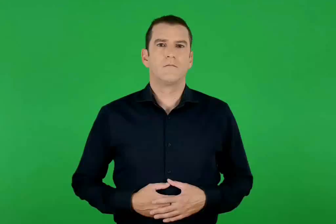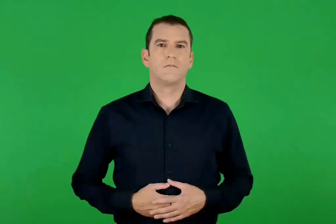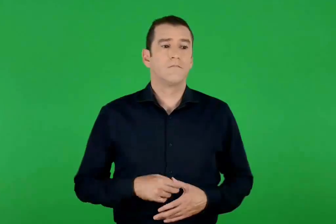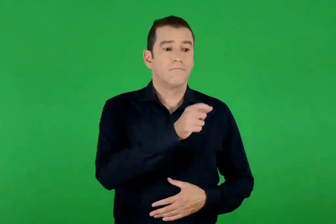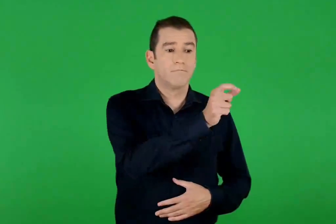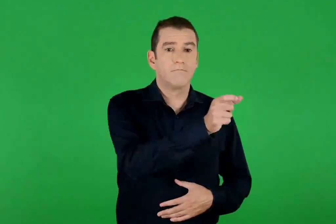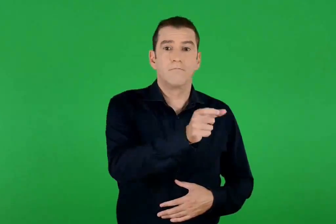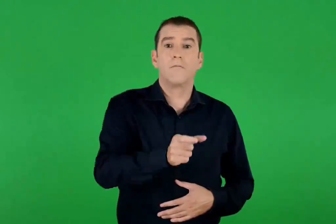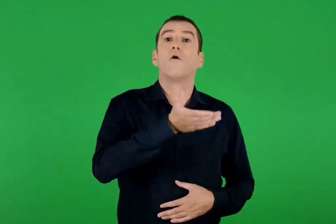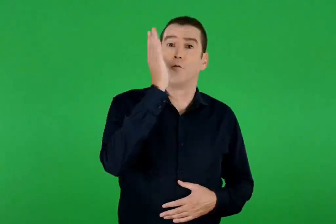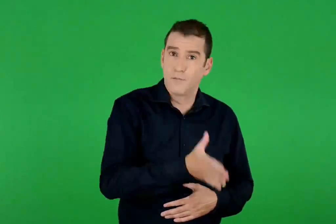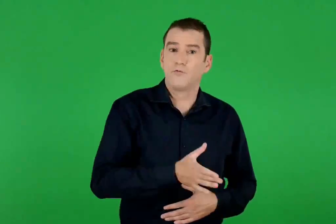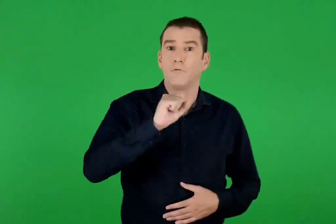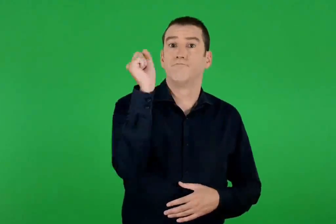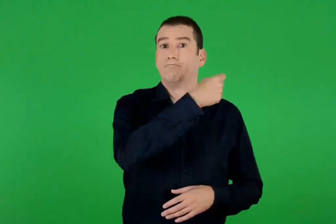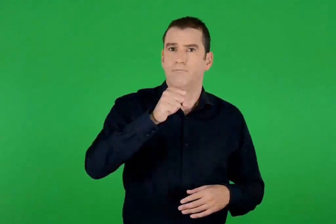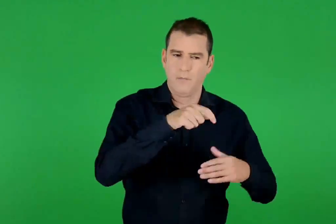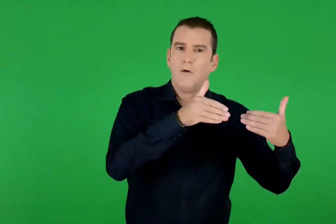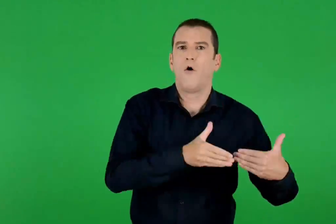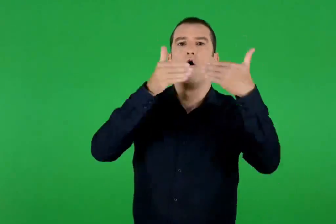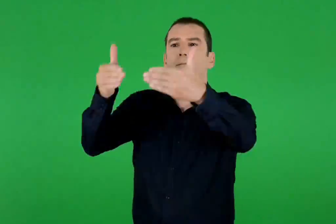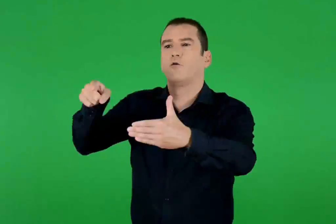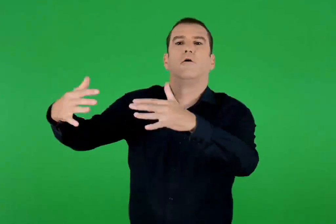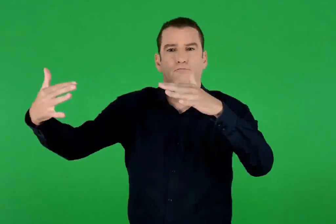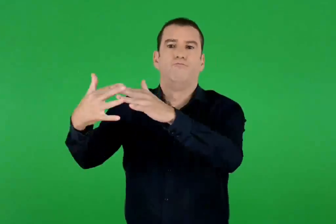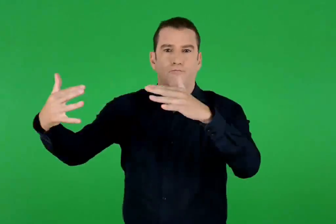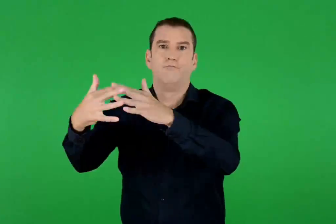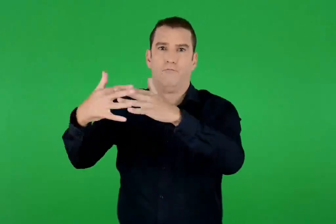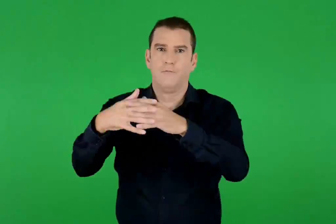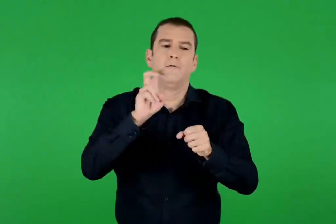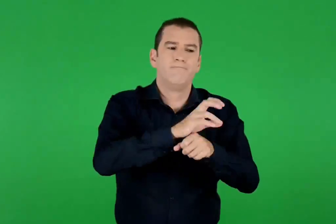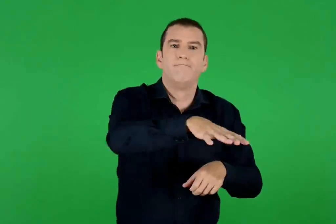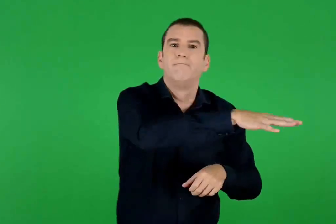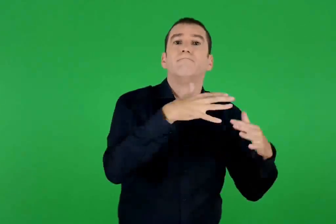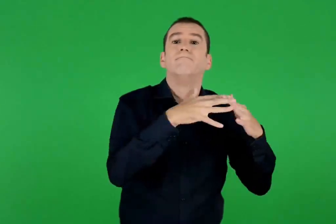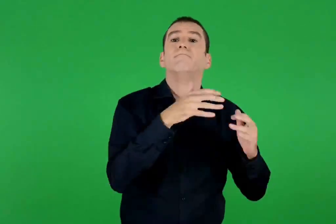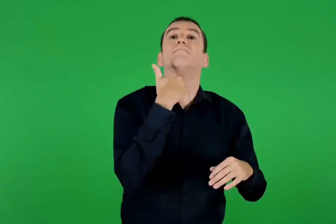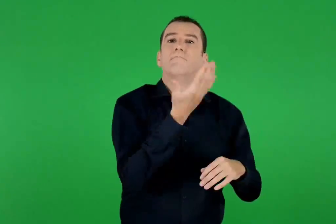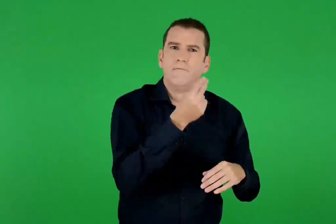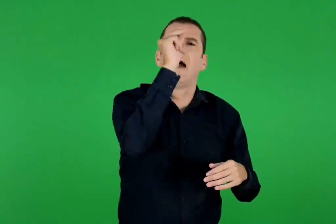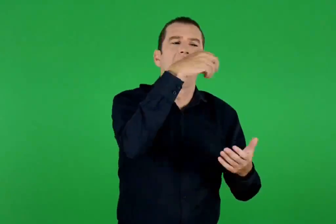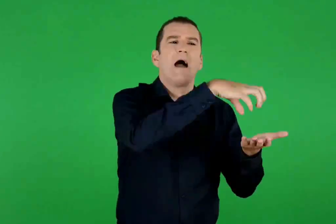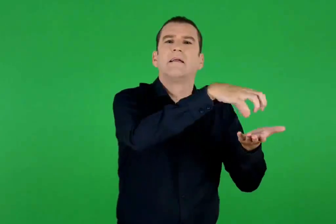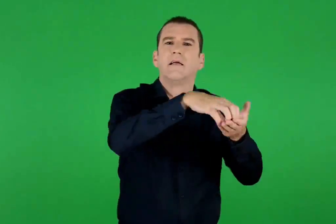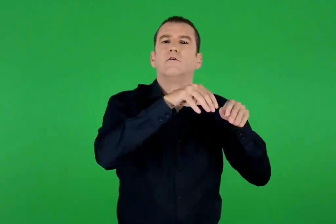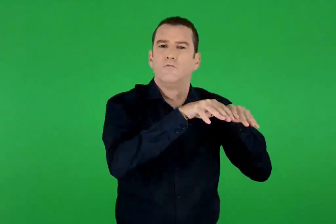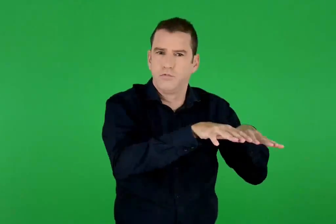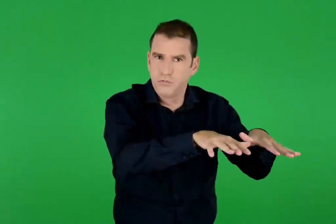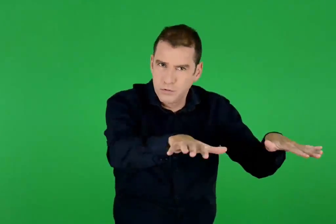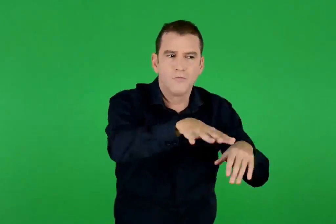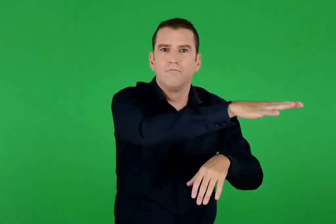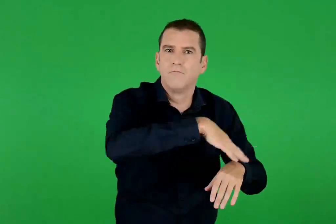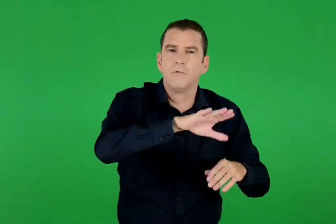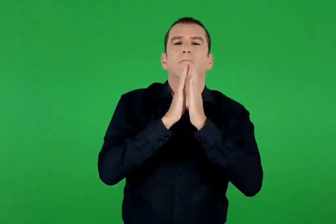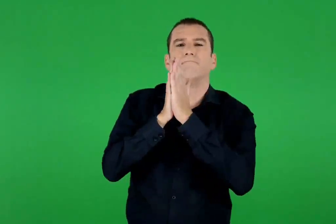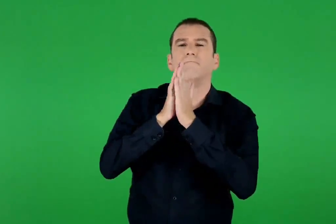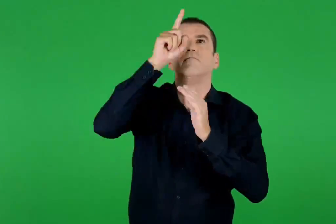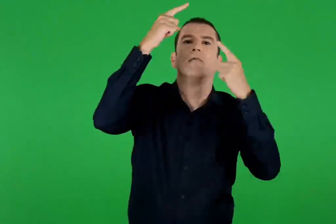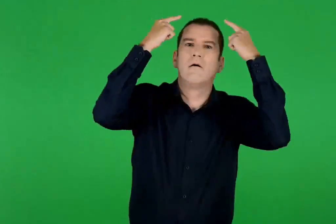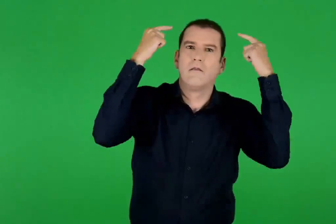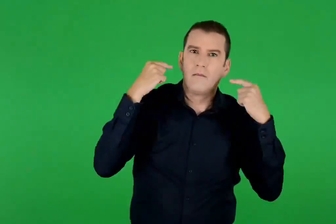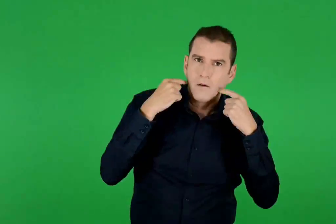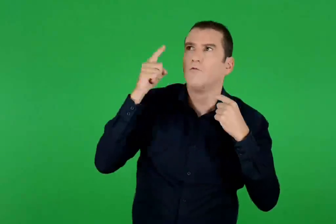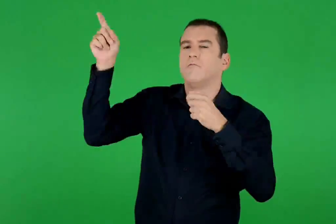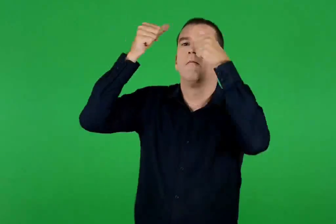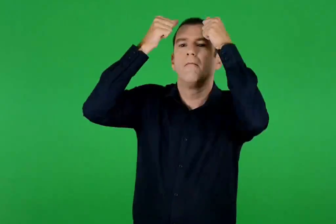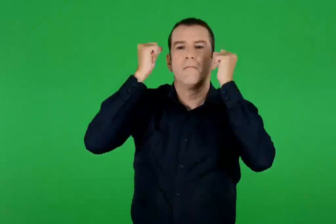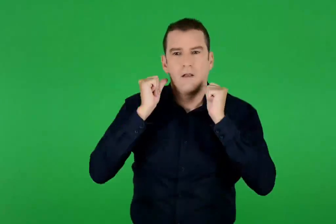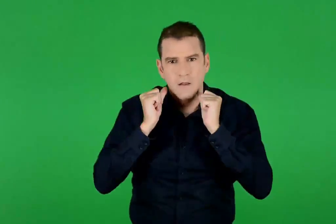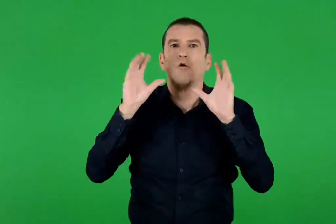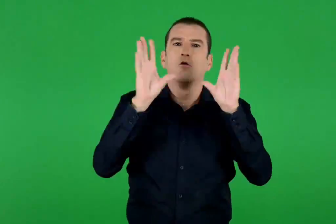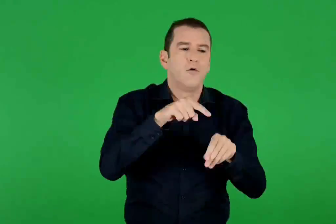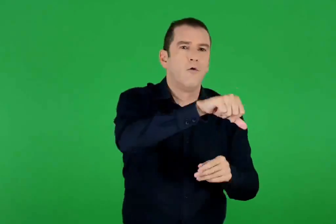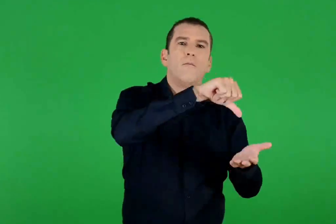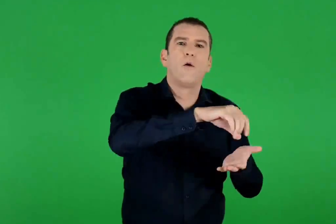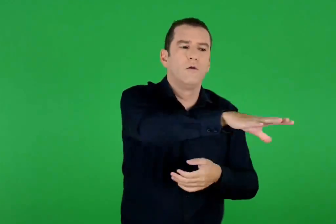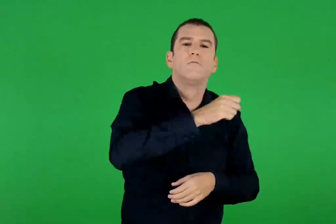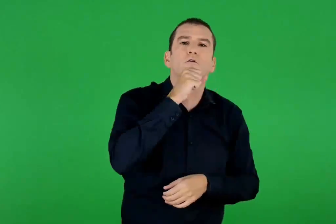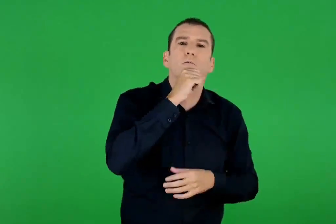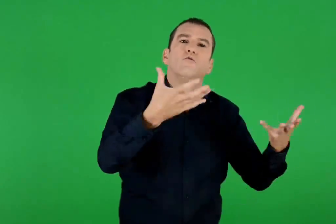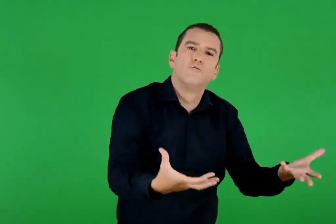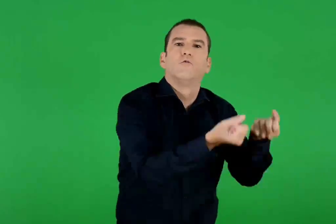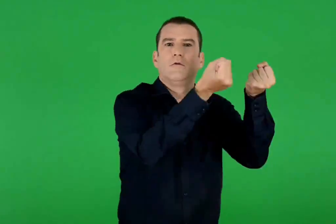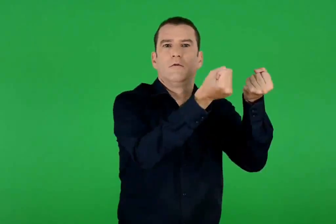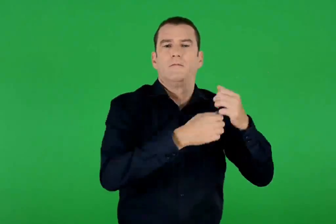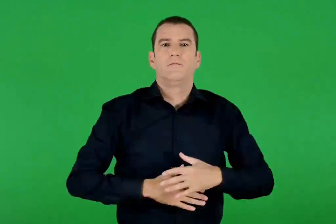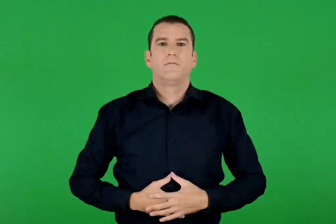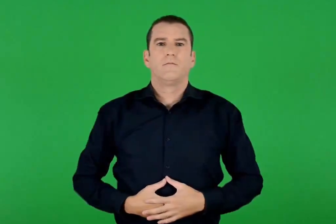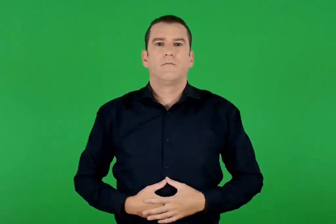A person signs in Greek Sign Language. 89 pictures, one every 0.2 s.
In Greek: όσοι μπορούσαν να κρατήσουν όπλα βρίσκονταν στις επάλξεις , ενώ ο άμαχος πληθυσμός κατέκλυζε τις εκκλησίες και προσευχόταν στον θεό και τη θεοτόκο μαρία για τη σωτηρία της πόλης
